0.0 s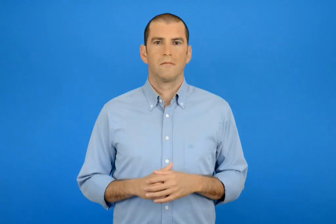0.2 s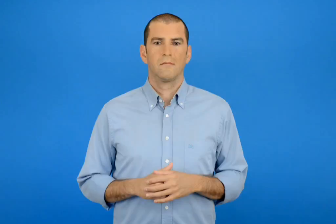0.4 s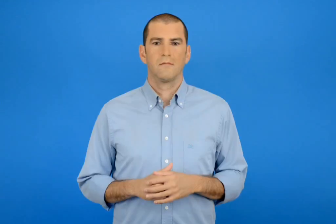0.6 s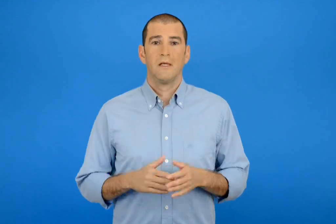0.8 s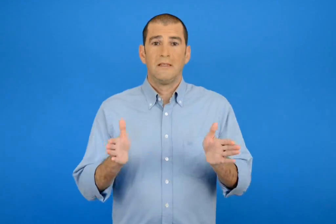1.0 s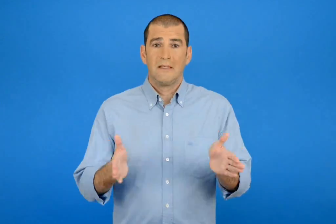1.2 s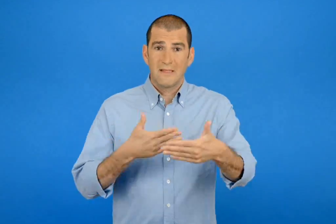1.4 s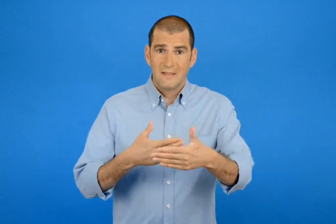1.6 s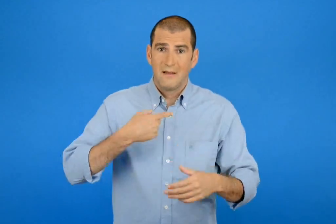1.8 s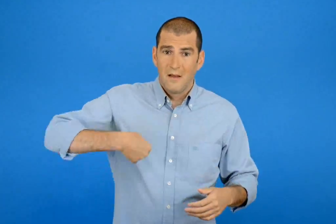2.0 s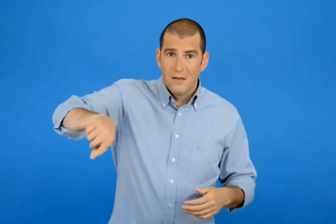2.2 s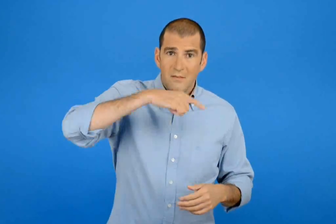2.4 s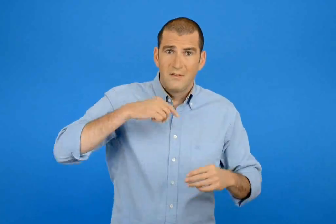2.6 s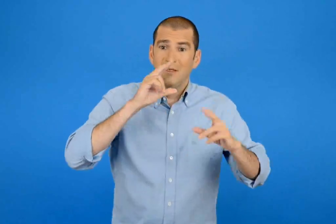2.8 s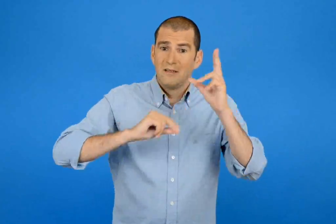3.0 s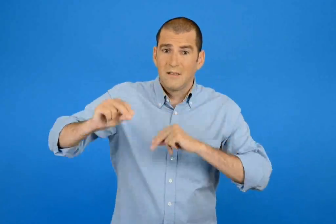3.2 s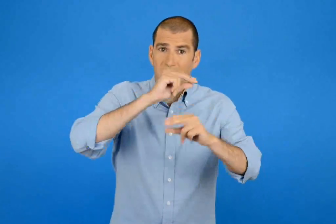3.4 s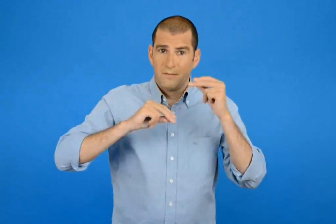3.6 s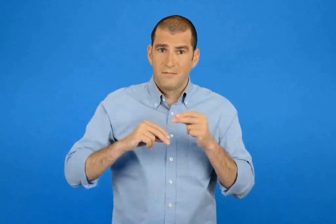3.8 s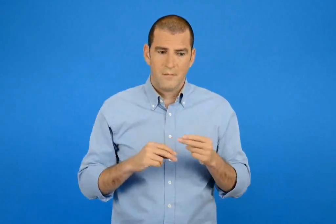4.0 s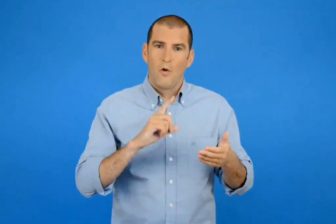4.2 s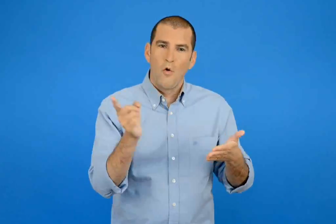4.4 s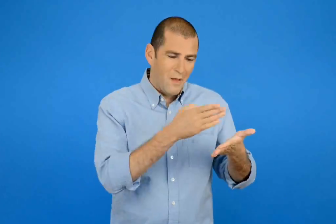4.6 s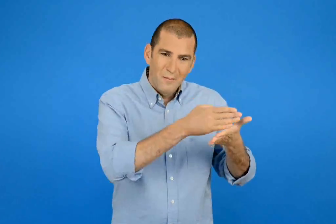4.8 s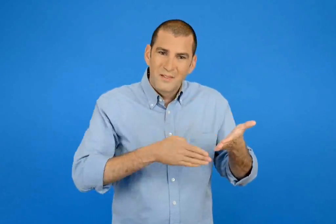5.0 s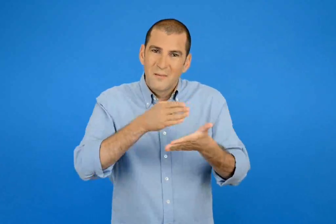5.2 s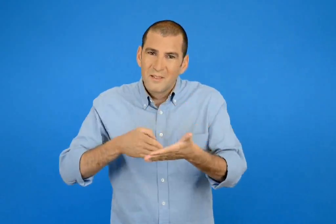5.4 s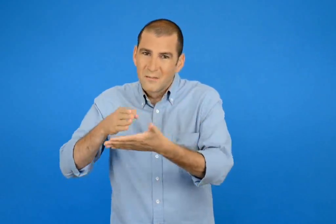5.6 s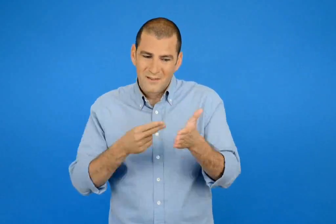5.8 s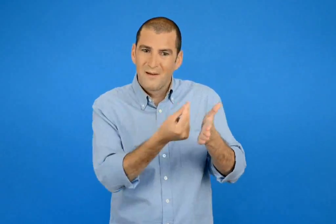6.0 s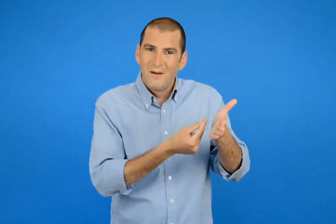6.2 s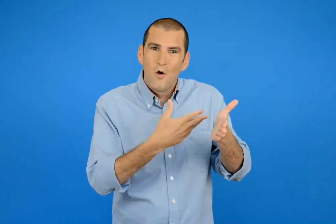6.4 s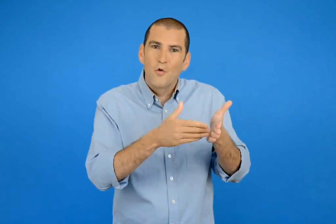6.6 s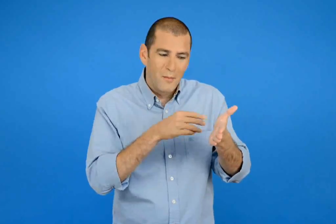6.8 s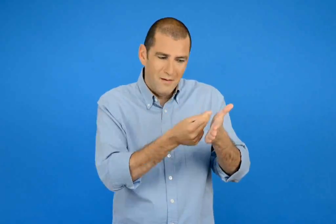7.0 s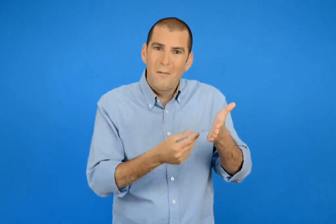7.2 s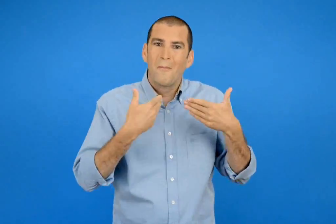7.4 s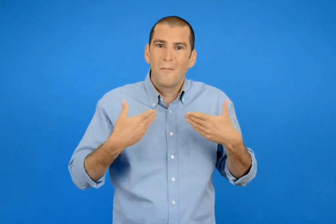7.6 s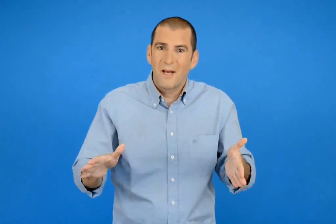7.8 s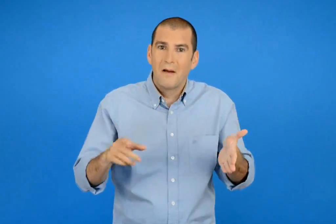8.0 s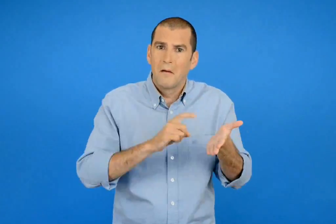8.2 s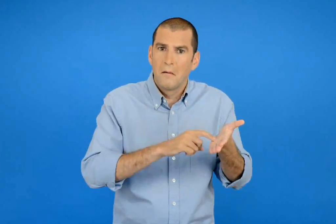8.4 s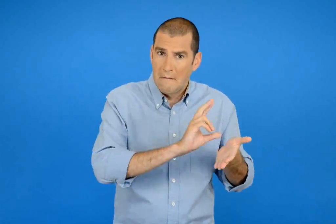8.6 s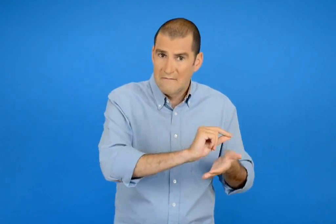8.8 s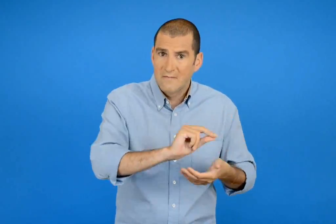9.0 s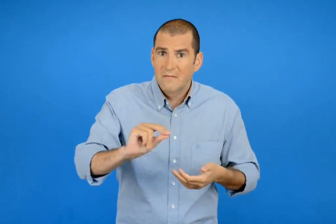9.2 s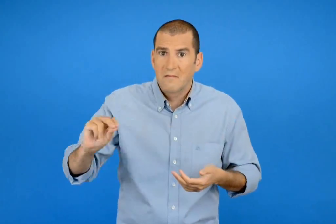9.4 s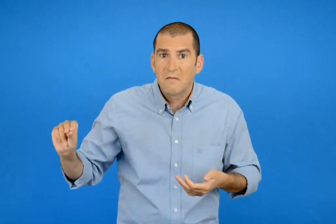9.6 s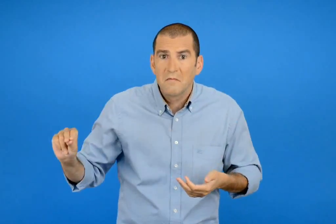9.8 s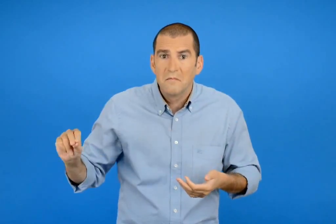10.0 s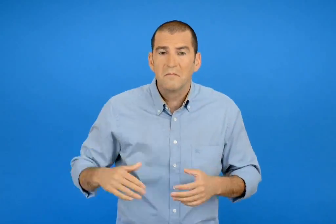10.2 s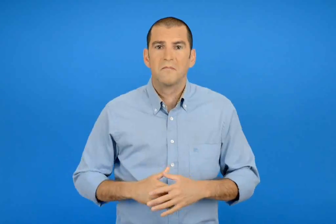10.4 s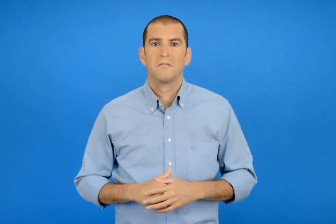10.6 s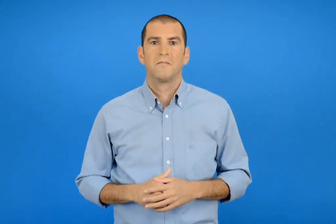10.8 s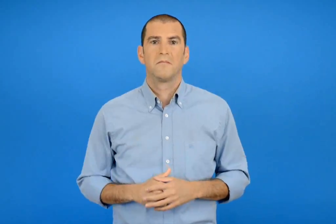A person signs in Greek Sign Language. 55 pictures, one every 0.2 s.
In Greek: συζητάμε στην τάξη είναι όλα τα μισά που χρωματίσαμε ιδιά μεταξύ τους ;
